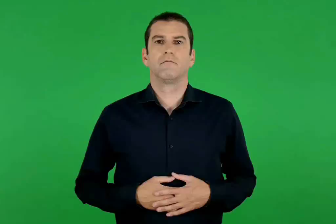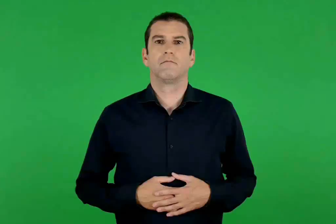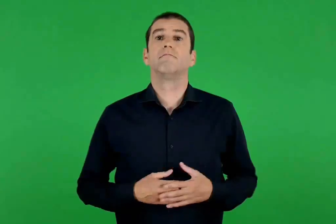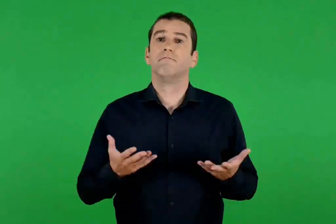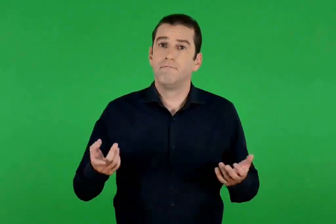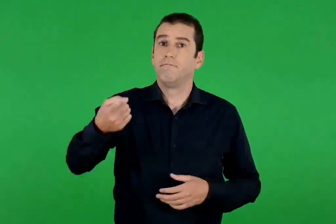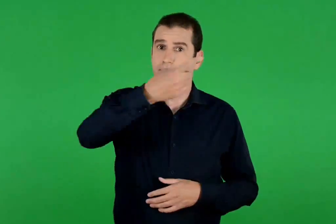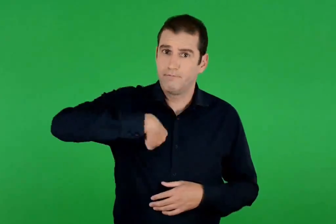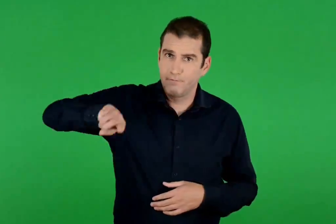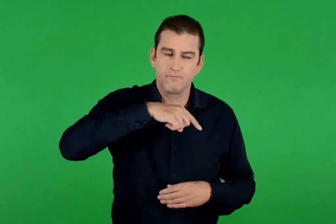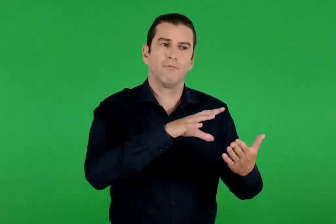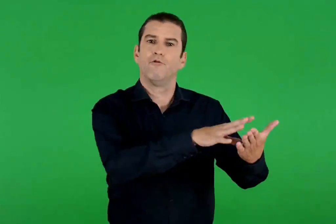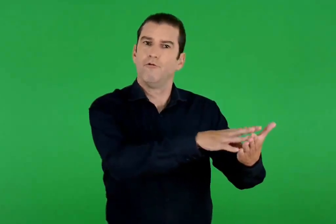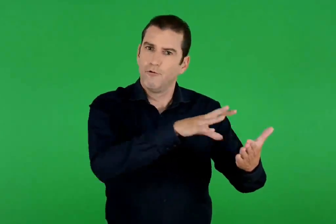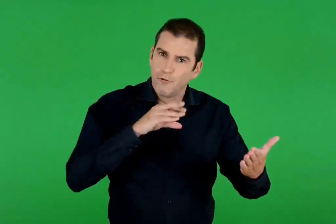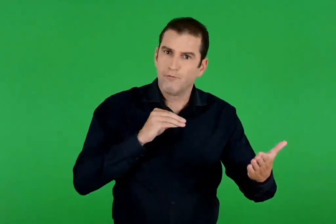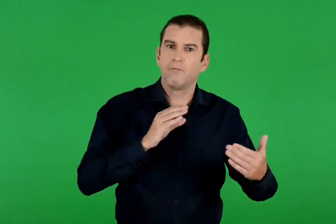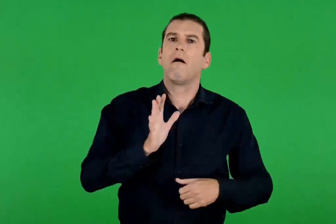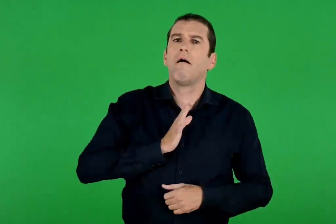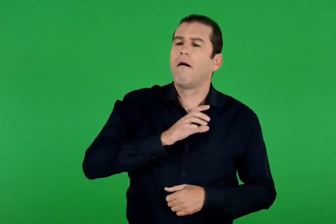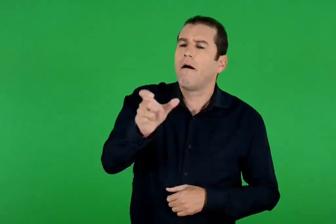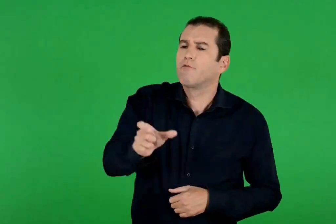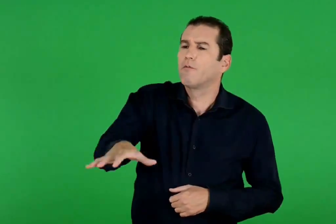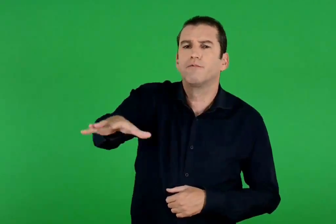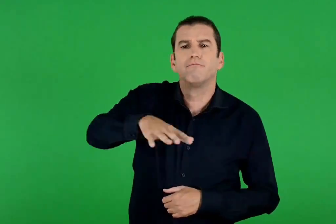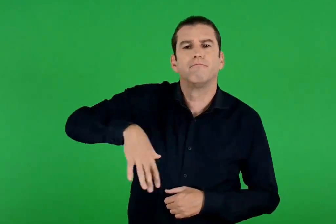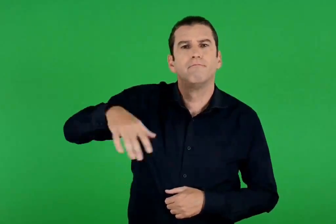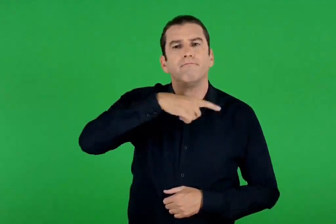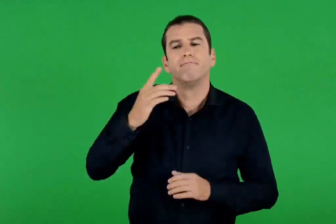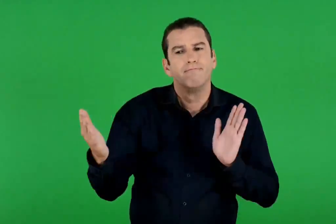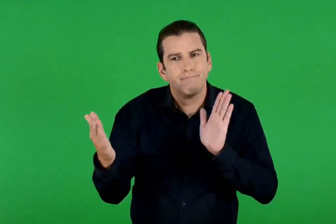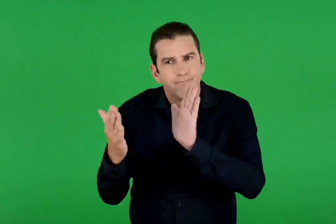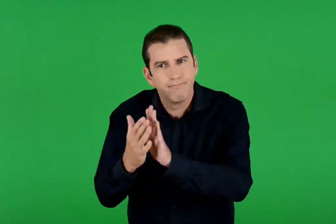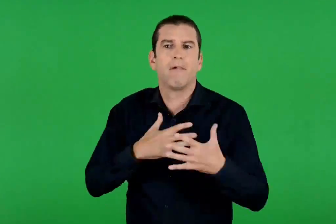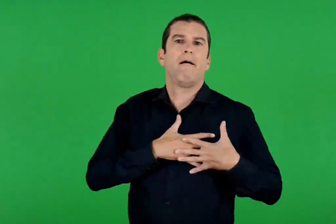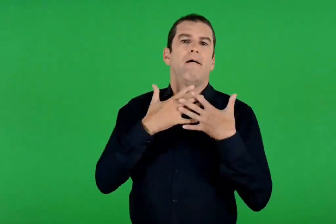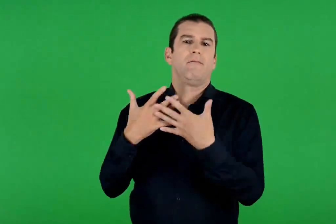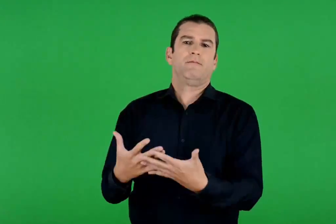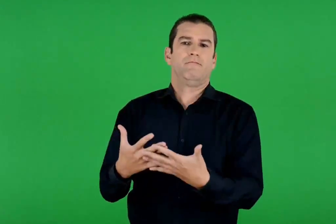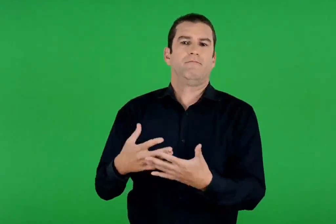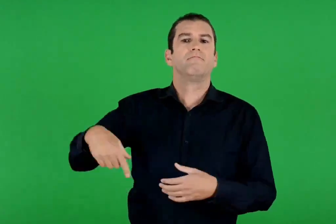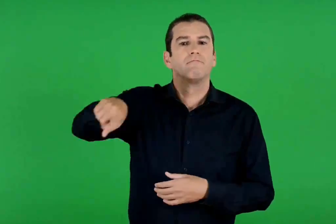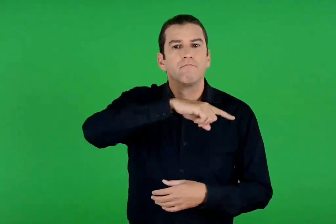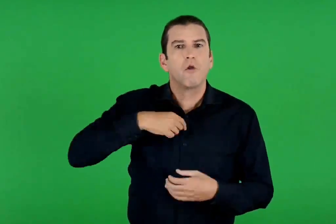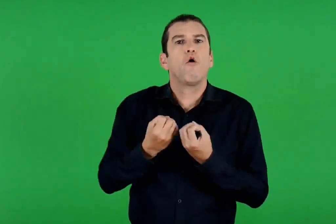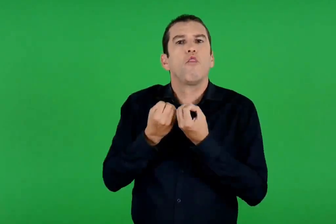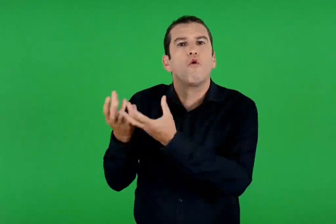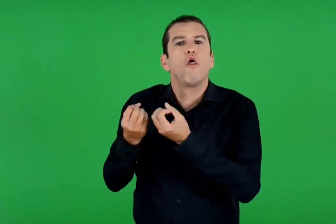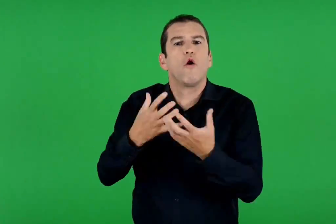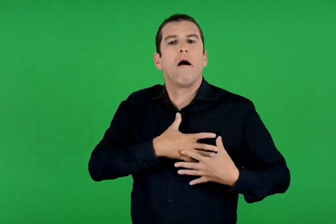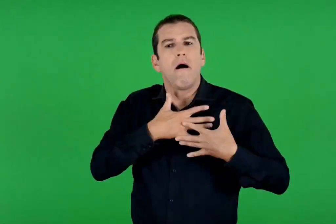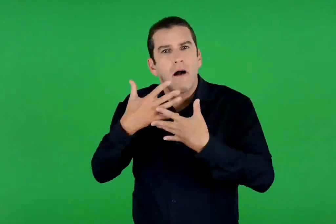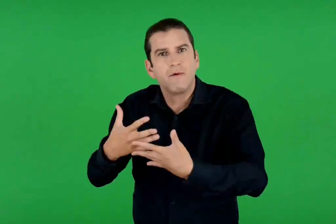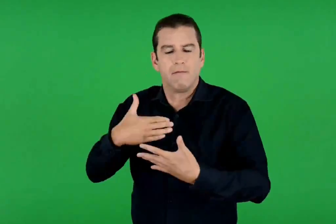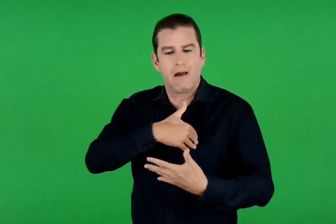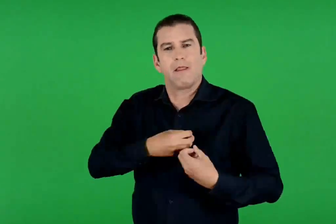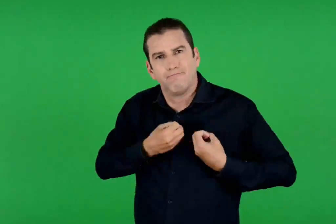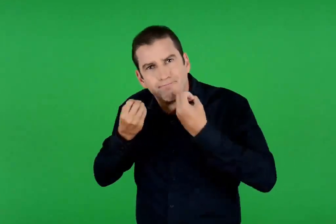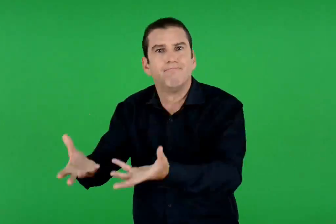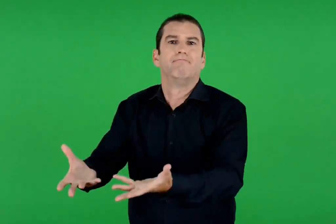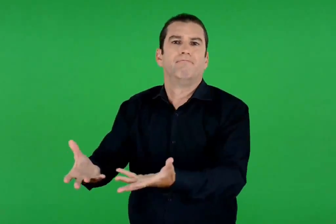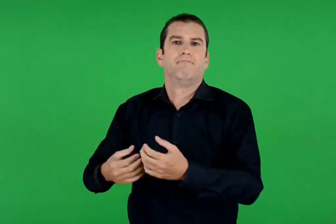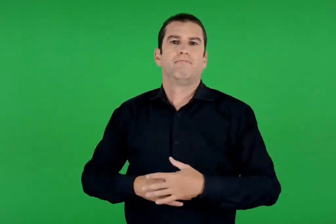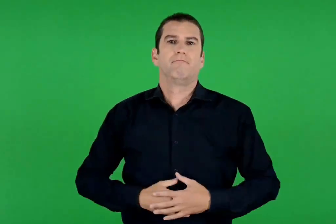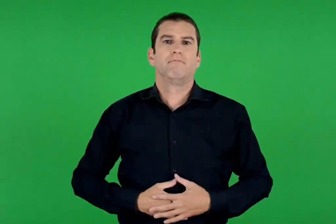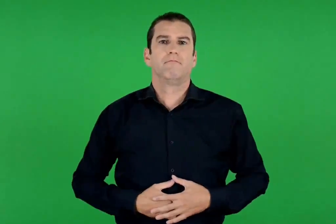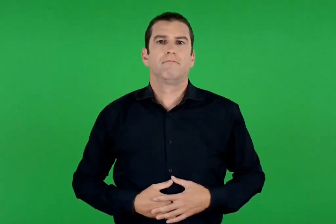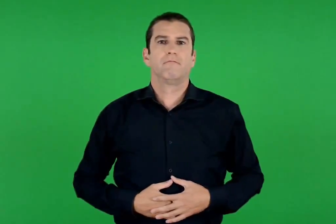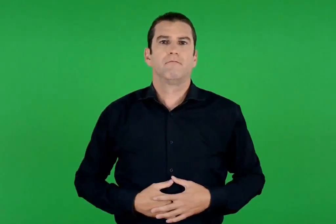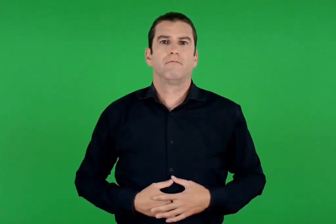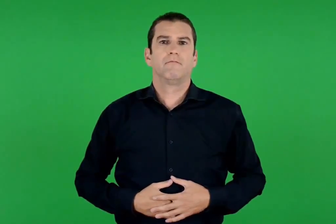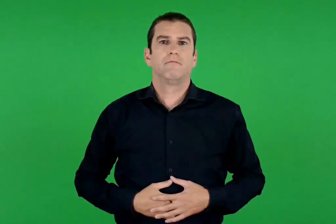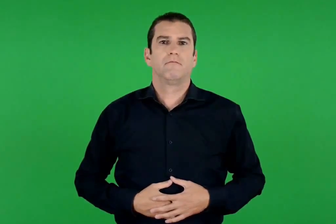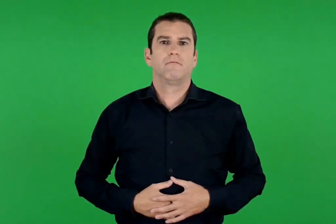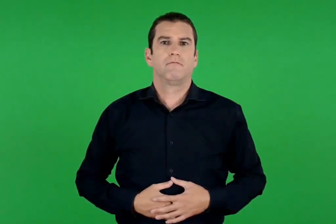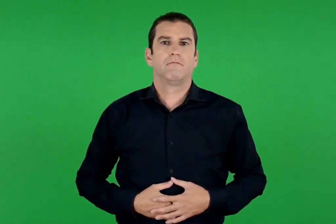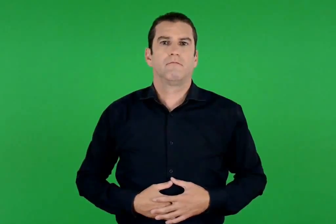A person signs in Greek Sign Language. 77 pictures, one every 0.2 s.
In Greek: ας τον μιμηθούμε , λοιπόν , πλησιάζοντας κι εμείς με αγάπη τους συνανθρώπους μας. ας τους προσφέρουμε δώρα αγάπης μέσα από την καρδιά μας
